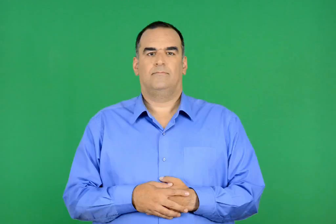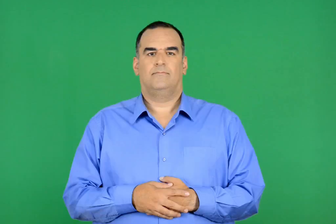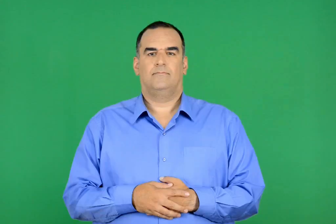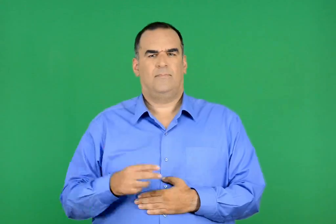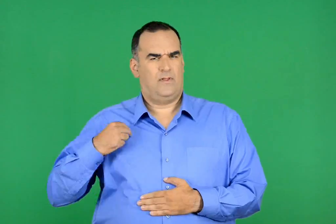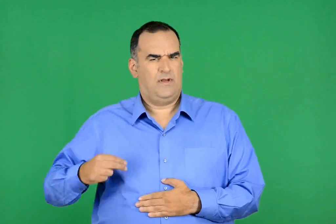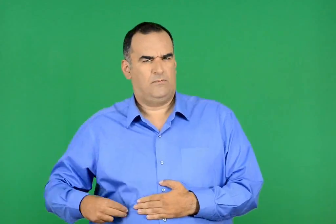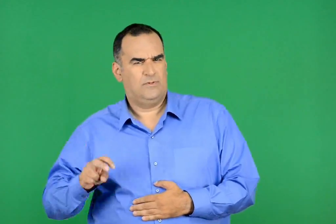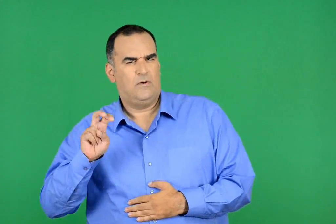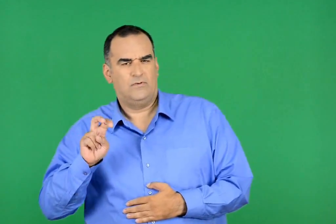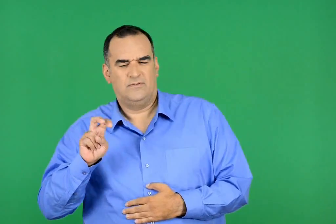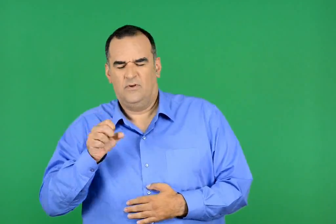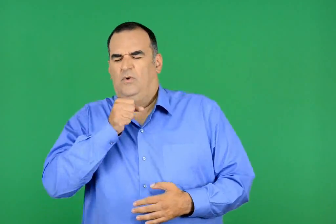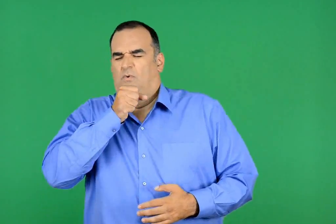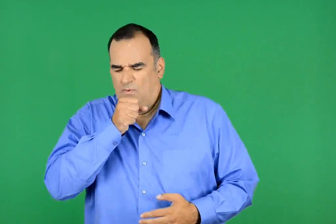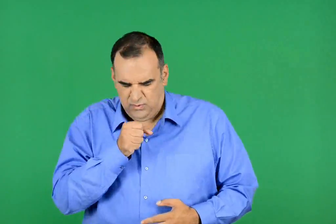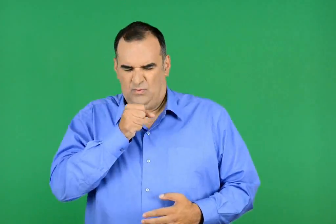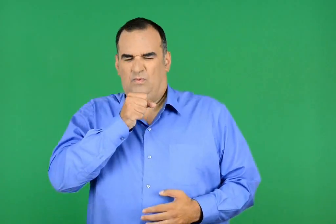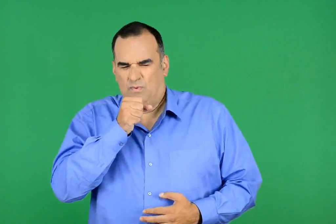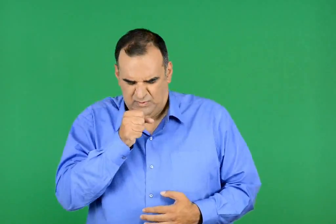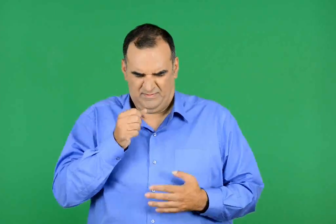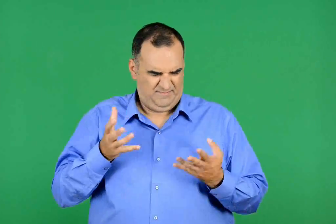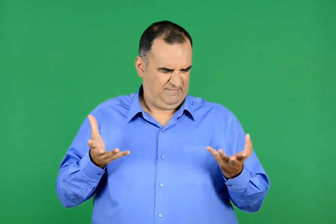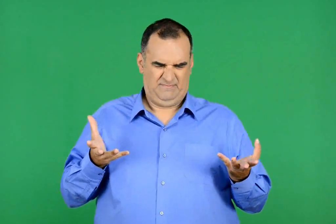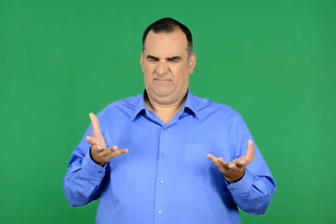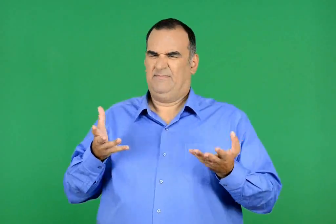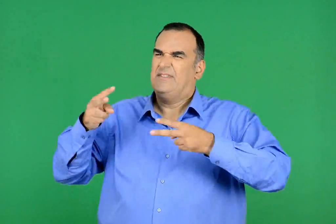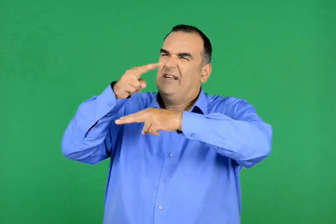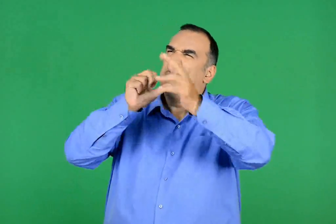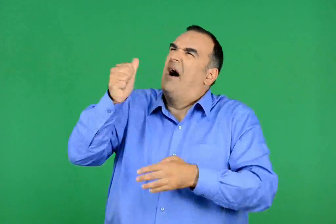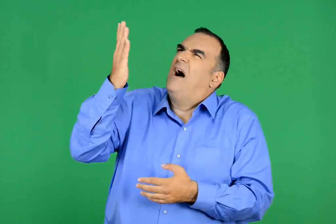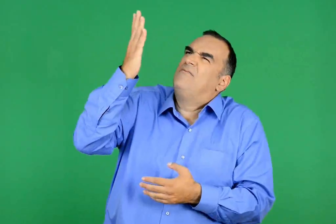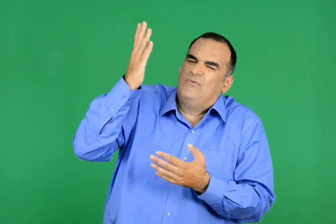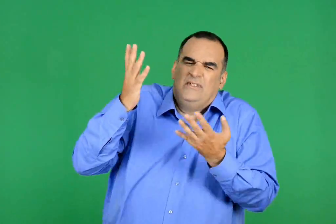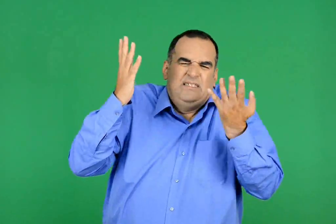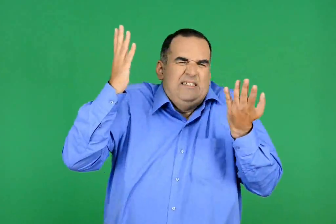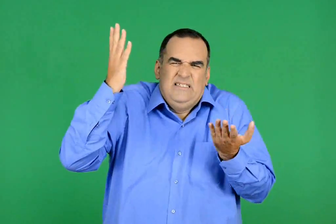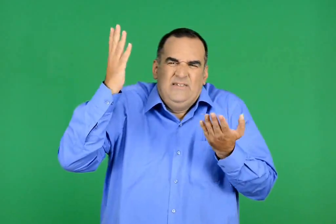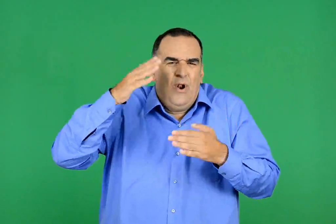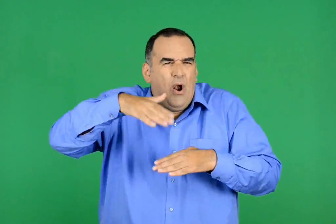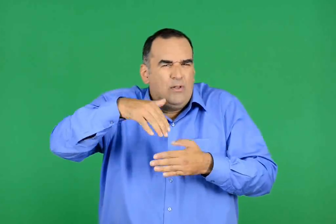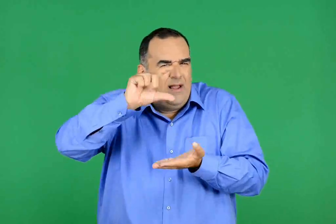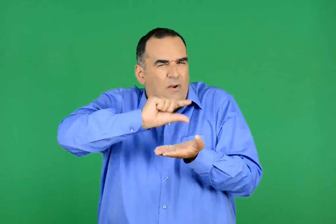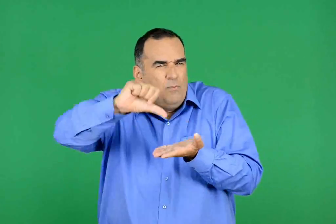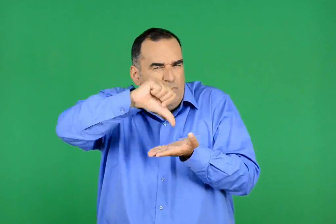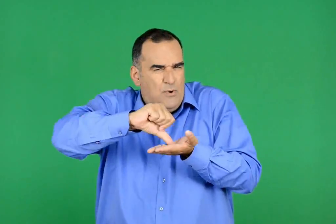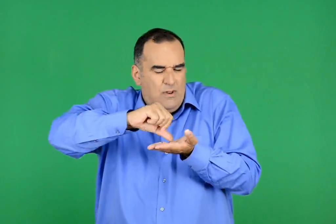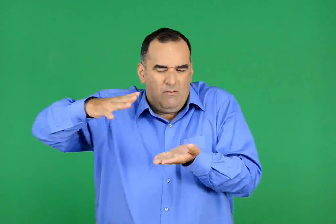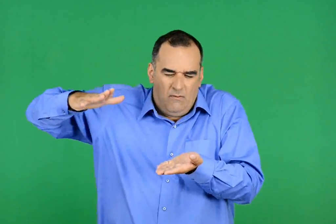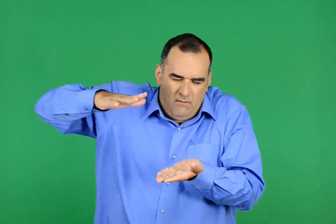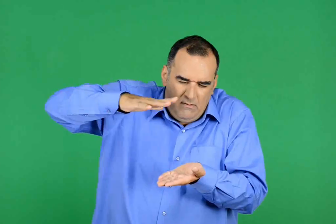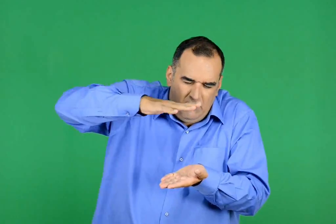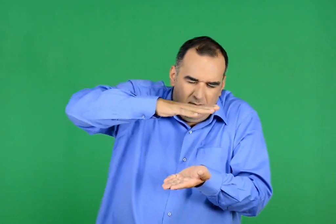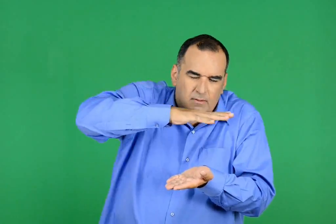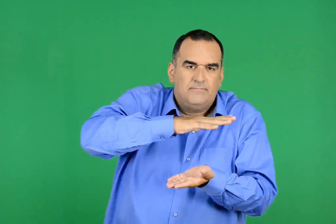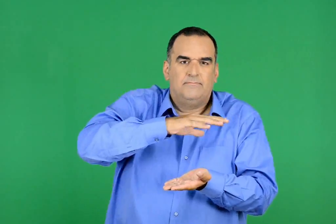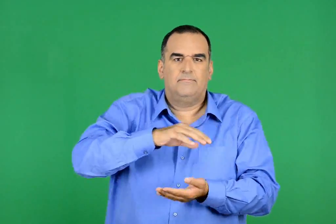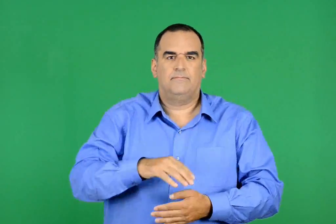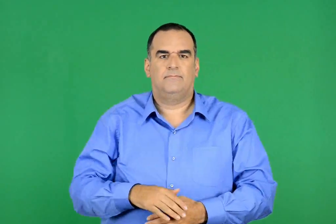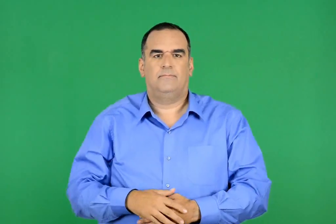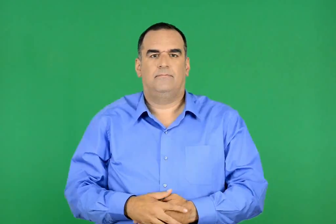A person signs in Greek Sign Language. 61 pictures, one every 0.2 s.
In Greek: χαρχούδας βήχουν τι µαύρο σύννεφο είναι αυτό ; σκέπασε το νοτιά , όλη τη λιλιπούπολη
